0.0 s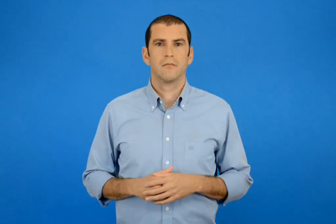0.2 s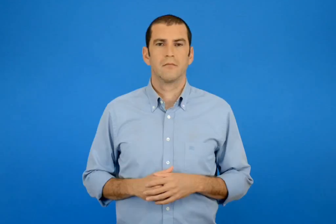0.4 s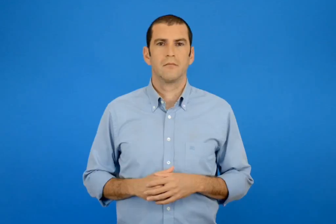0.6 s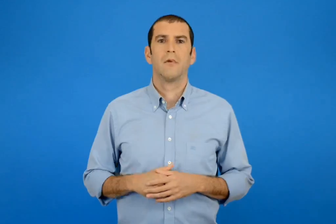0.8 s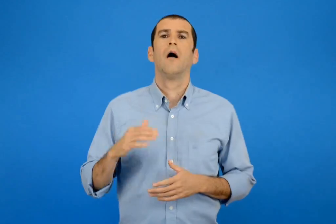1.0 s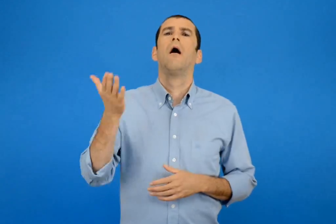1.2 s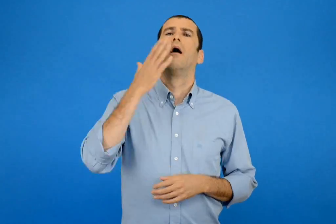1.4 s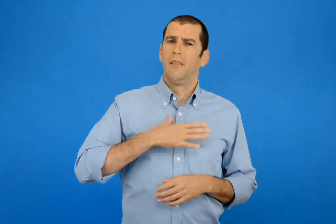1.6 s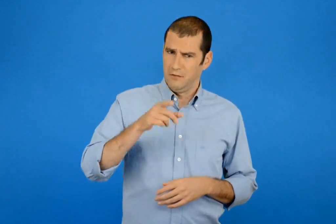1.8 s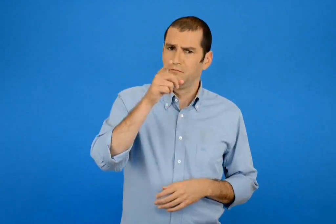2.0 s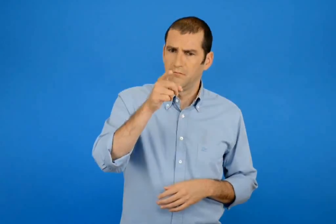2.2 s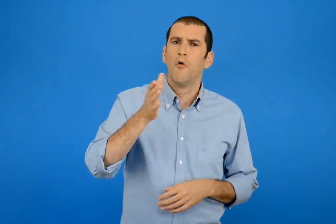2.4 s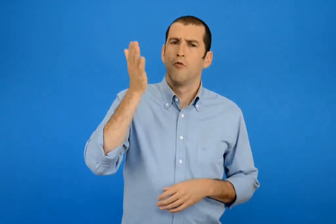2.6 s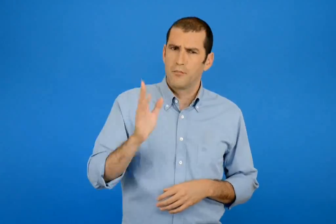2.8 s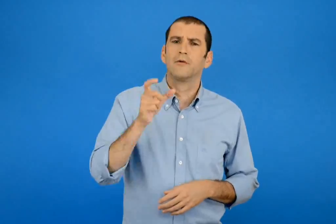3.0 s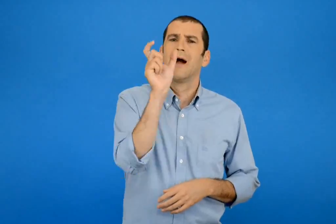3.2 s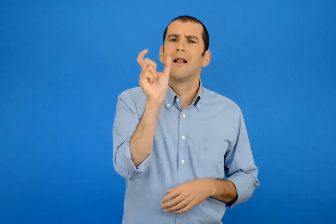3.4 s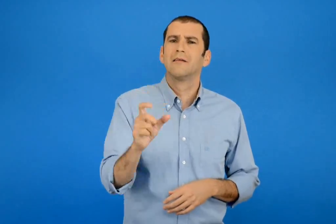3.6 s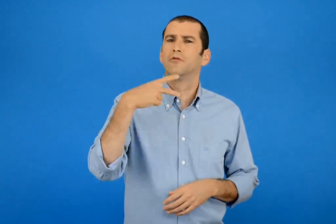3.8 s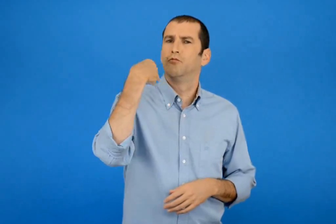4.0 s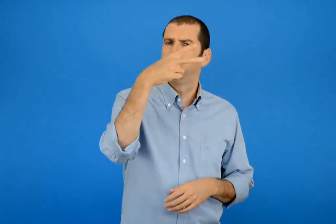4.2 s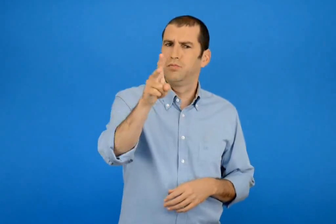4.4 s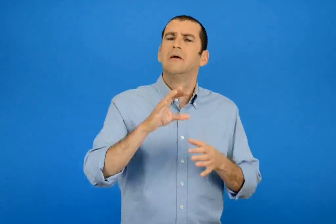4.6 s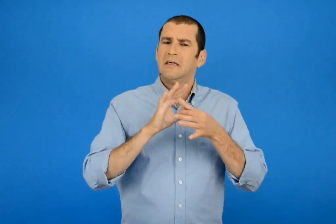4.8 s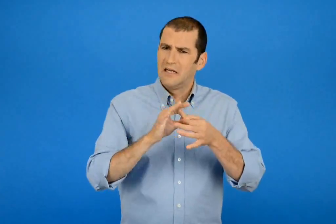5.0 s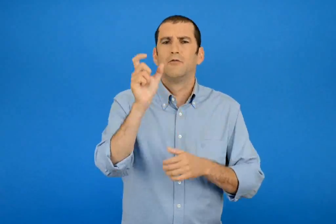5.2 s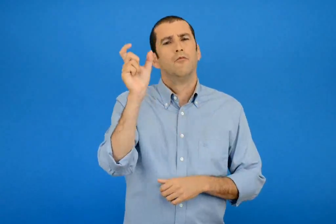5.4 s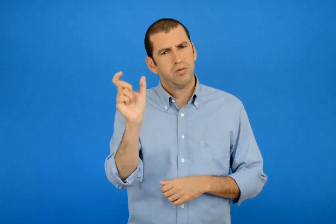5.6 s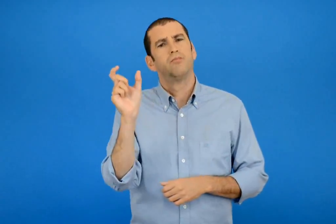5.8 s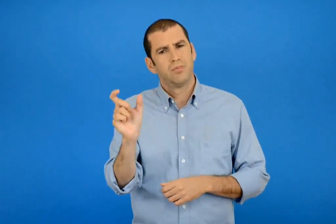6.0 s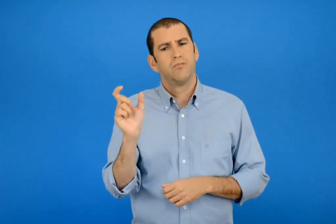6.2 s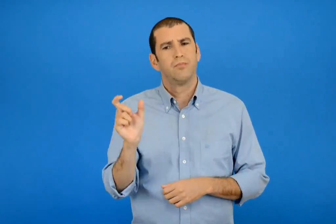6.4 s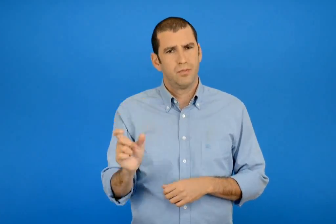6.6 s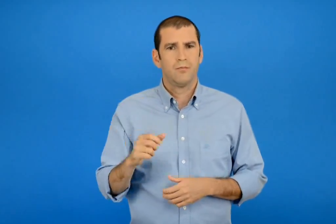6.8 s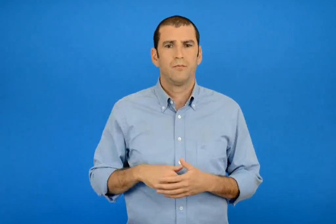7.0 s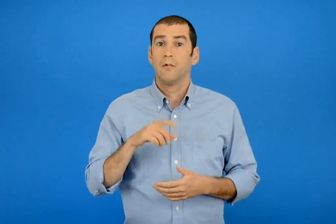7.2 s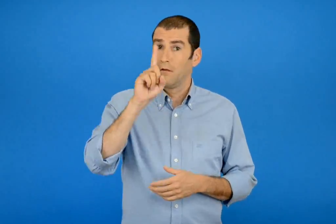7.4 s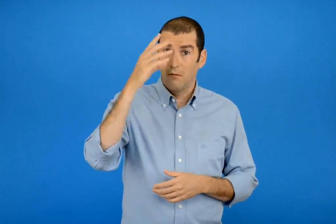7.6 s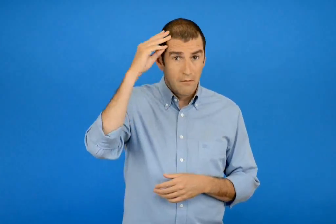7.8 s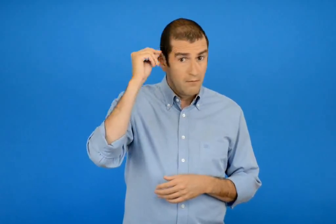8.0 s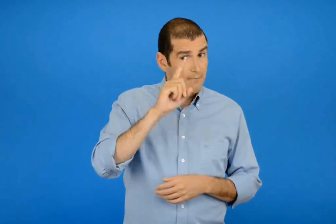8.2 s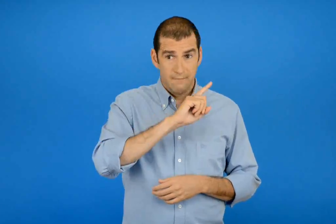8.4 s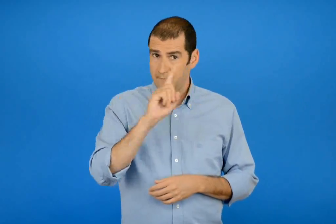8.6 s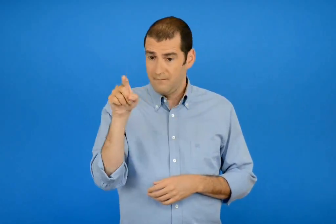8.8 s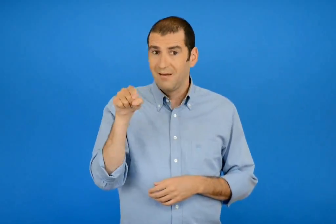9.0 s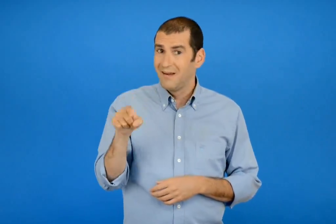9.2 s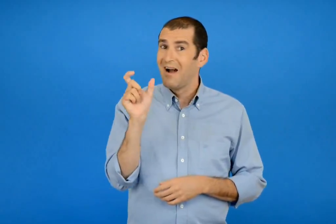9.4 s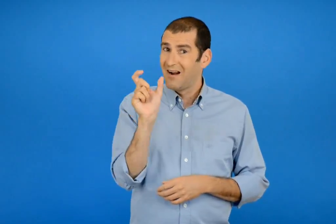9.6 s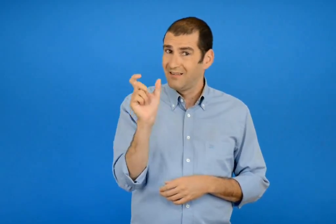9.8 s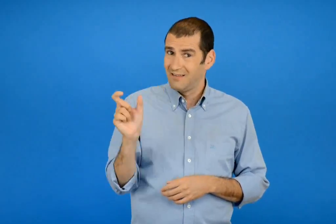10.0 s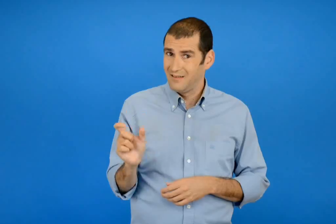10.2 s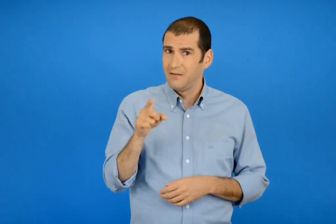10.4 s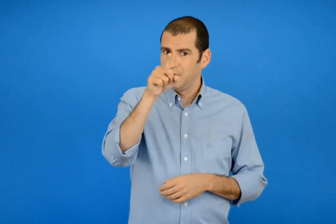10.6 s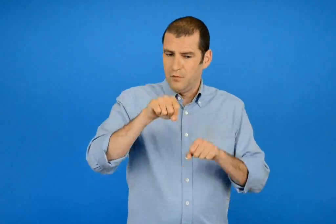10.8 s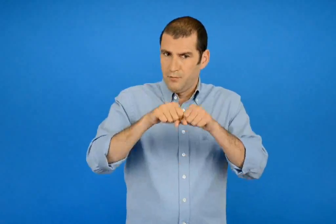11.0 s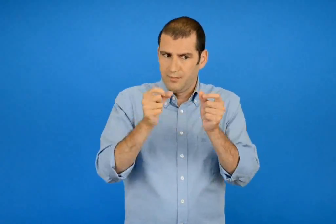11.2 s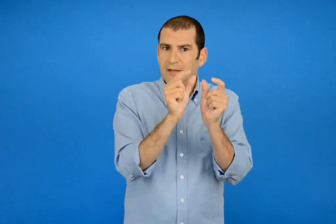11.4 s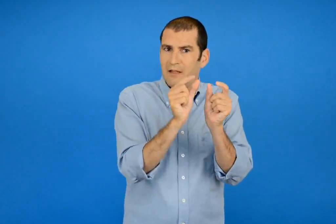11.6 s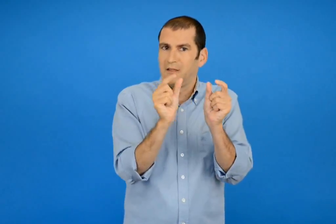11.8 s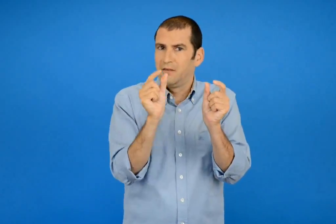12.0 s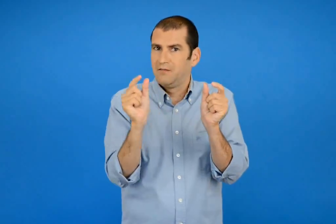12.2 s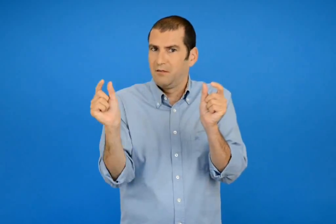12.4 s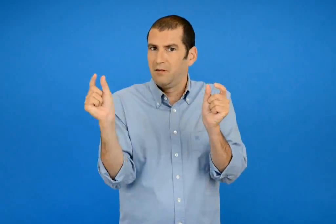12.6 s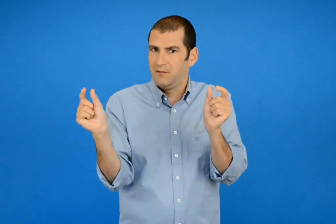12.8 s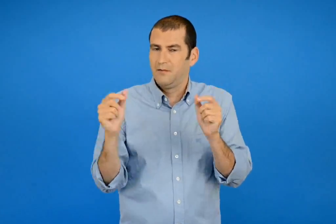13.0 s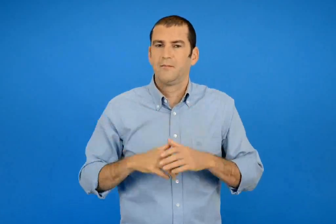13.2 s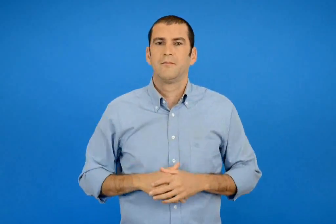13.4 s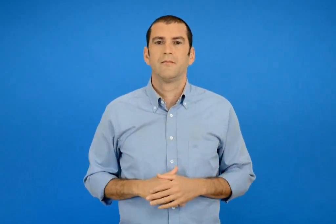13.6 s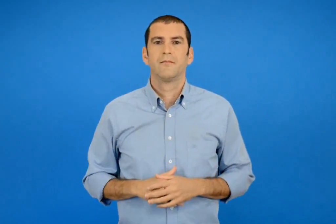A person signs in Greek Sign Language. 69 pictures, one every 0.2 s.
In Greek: αν θέλεις μπορείς να συνεχίσεις με άλλες δίκες σου λέξεις μην ξεχνάς να χωρίζεις τις λέξεις σε συλλαβές
